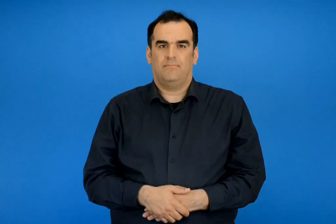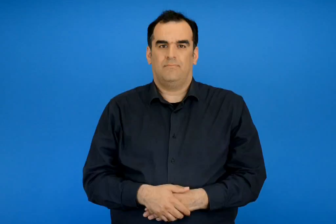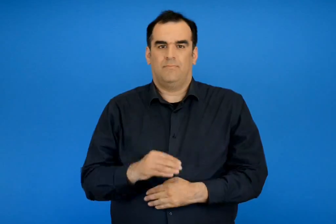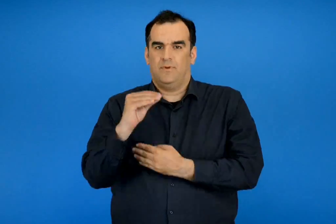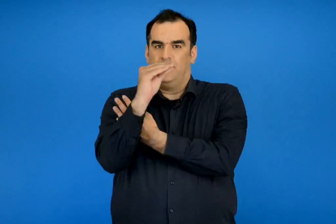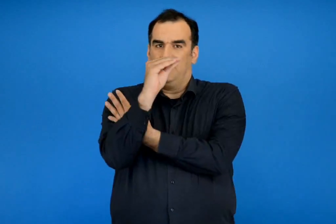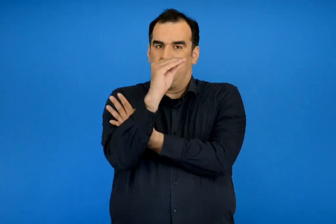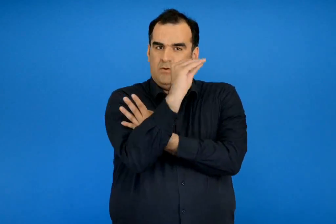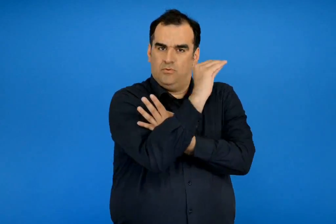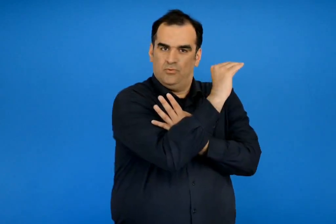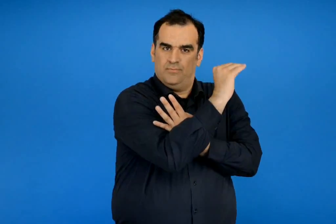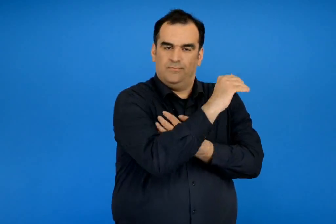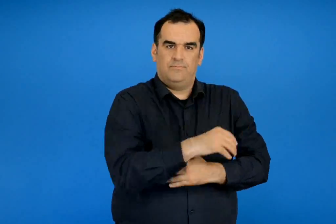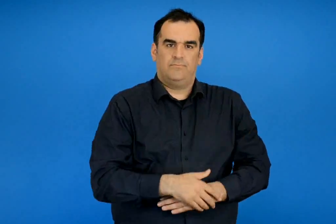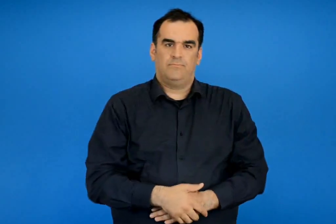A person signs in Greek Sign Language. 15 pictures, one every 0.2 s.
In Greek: κύκνος
